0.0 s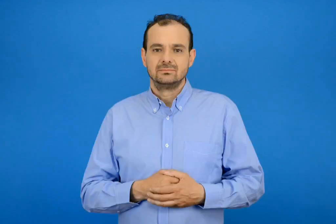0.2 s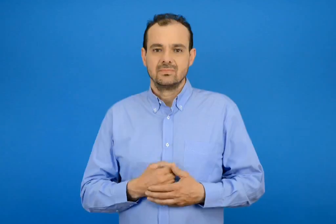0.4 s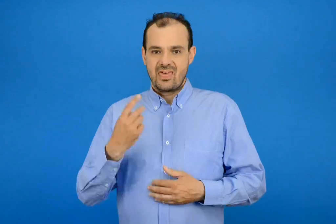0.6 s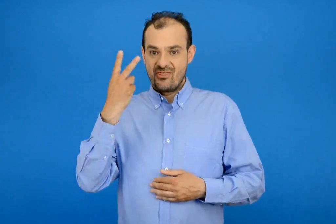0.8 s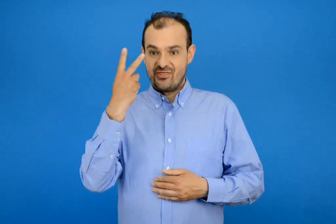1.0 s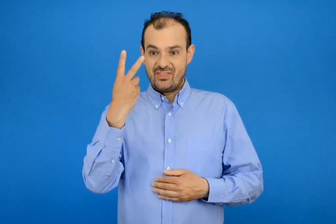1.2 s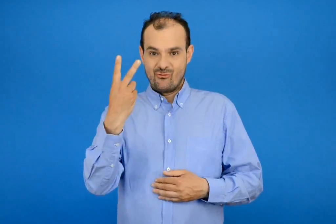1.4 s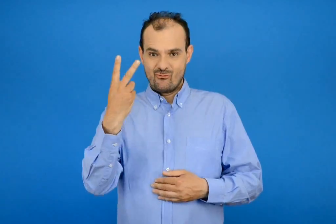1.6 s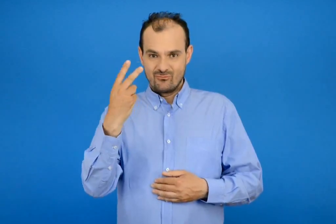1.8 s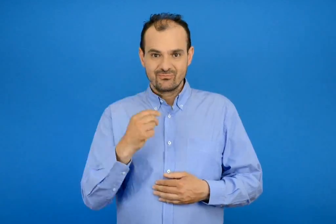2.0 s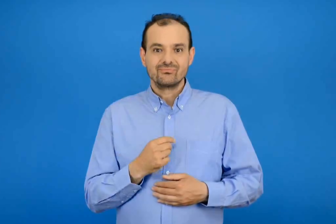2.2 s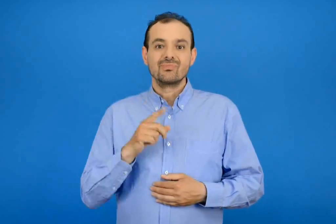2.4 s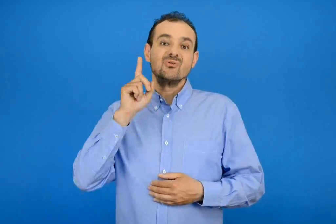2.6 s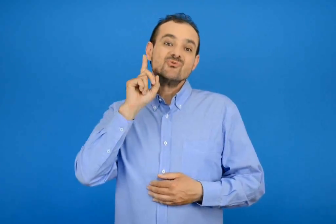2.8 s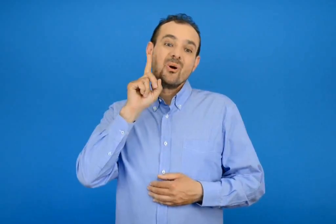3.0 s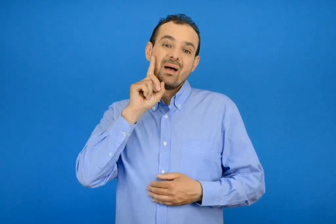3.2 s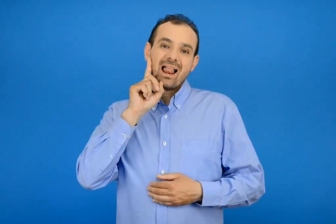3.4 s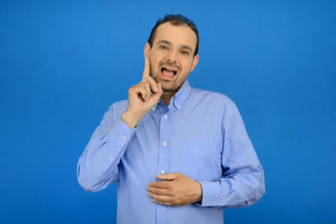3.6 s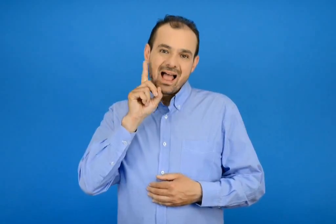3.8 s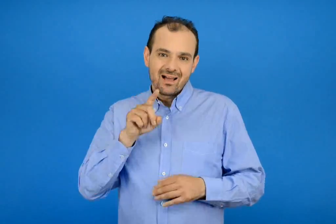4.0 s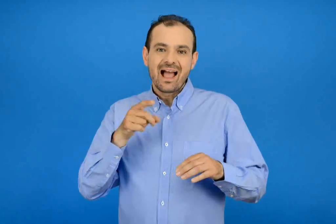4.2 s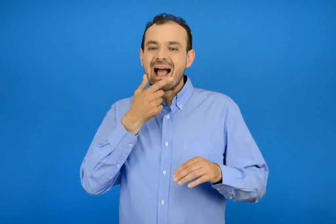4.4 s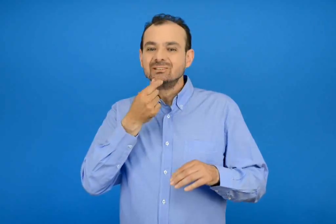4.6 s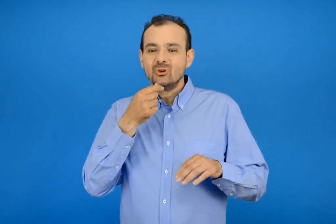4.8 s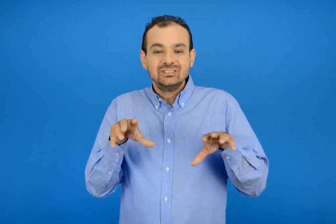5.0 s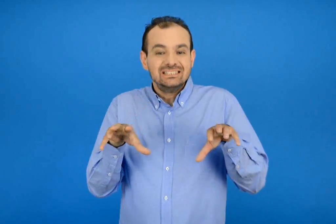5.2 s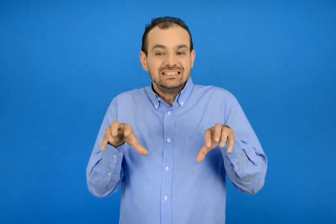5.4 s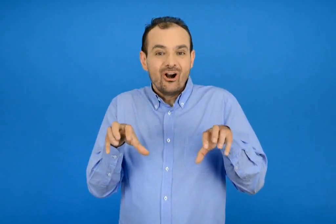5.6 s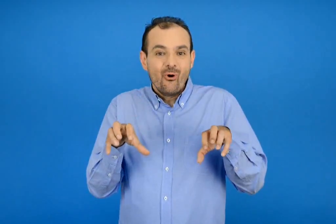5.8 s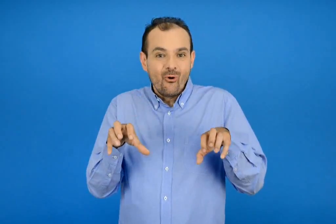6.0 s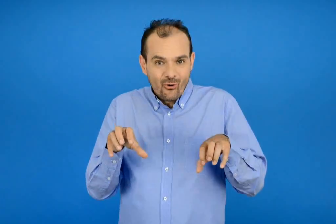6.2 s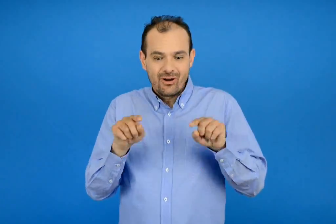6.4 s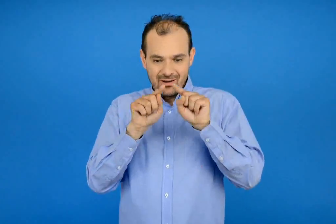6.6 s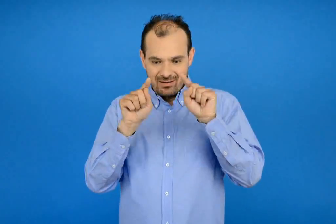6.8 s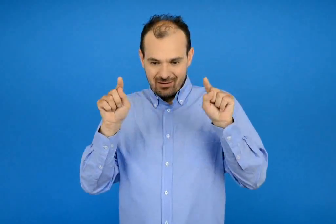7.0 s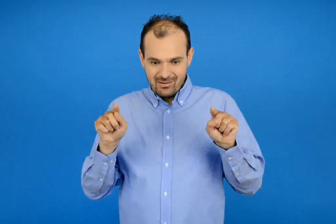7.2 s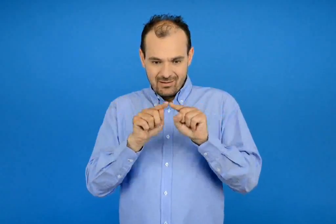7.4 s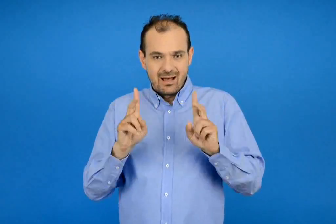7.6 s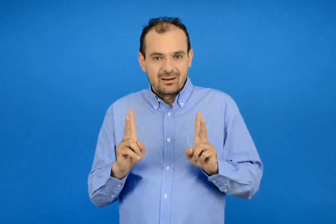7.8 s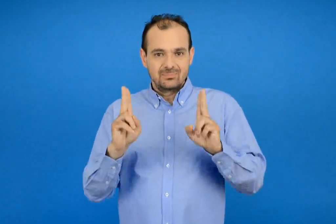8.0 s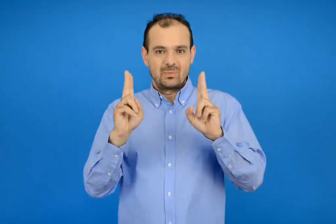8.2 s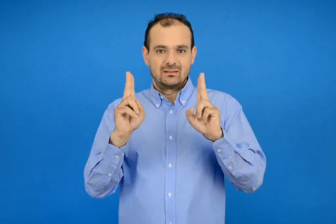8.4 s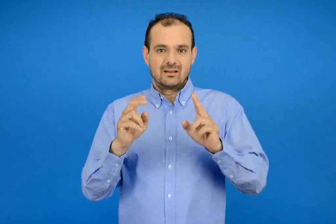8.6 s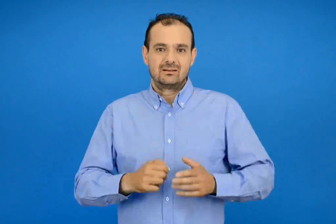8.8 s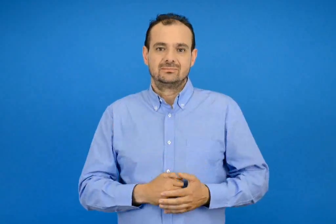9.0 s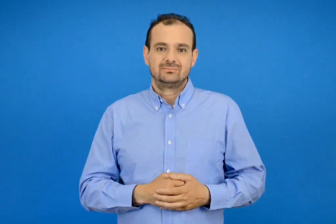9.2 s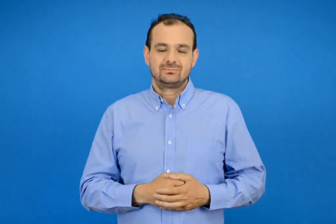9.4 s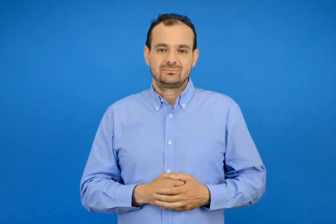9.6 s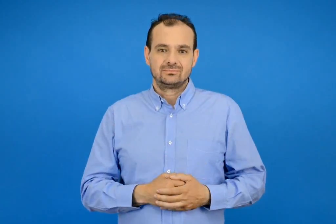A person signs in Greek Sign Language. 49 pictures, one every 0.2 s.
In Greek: 2 λουσιαν φροιντ κοπέλα με άσπρο σκύλο λεπτομέρεια
